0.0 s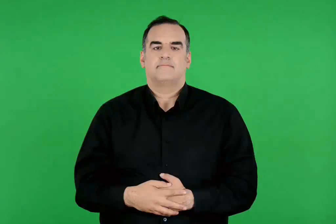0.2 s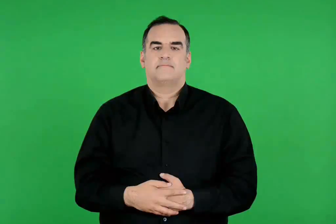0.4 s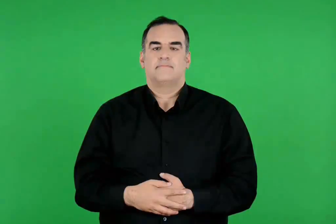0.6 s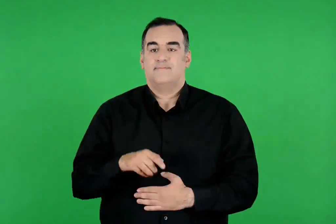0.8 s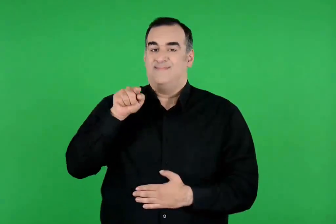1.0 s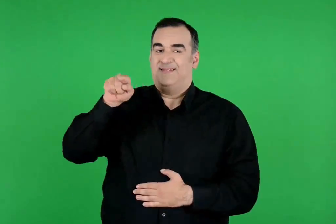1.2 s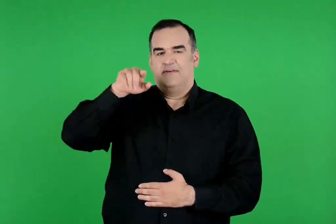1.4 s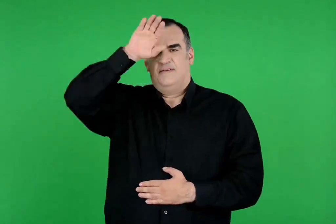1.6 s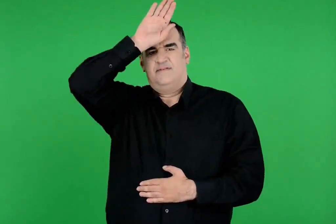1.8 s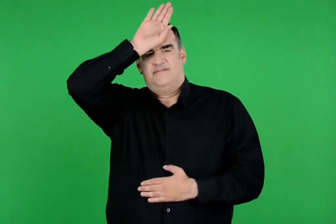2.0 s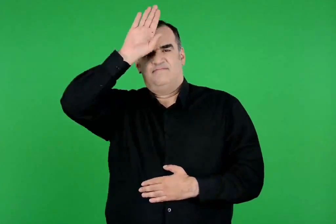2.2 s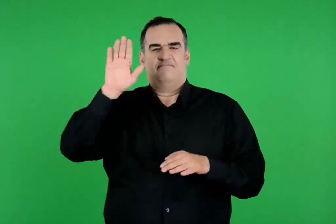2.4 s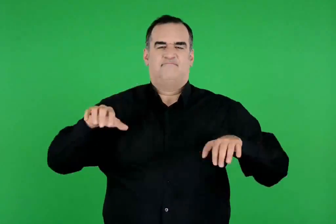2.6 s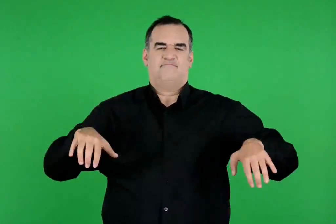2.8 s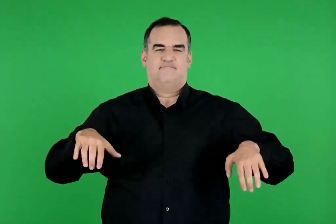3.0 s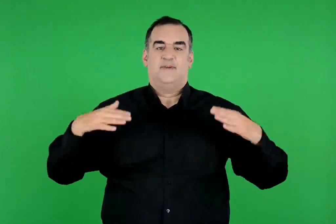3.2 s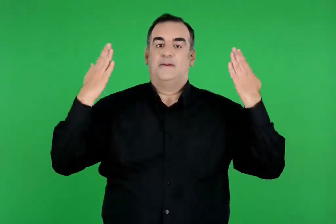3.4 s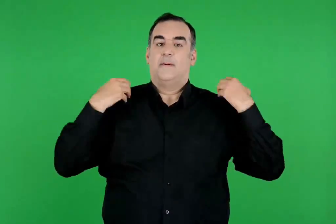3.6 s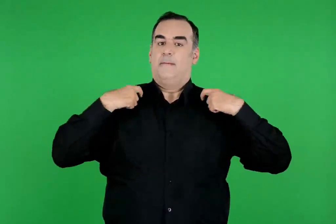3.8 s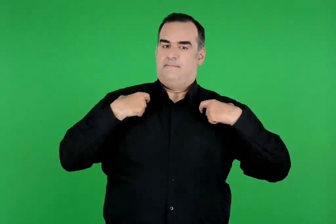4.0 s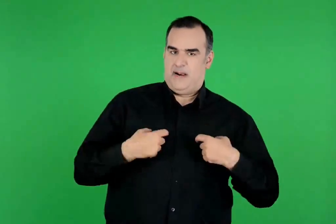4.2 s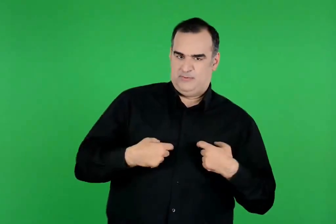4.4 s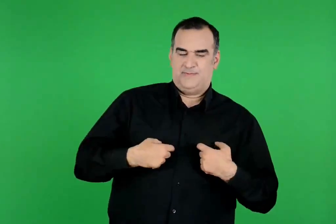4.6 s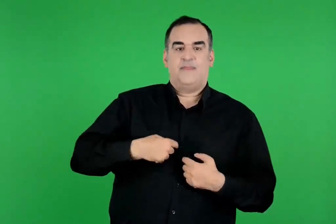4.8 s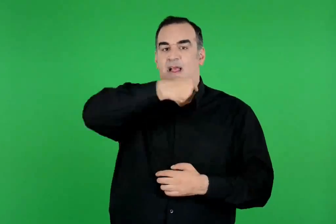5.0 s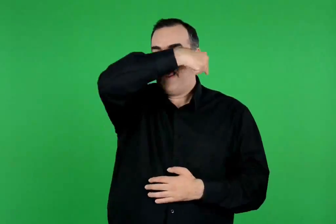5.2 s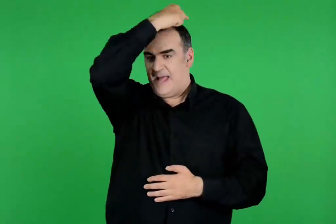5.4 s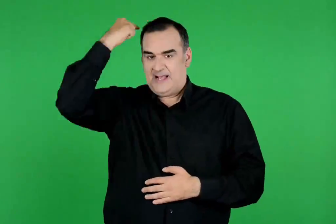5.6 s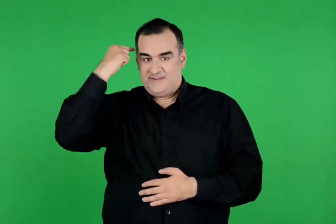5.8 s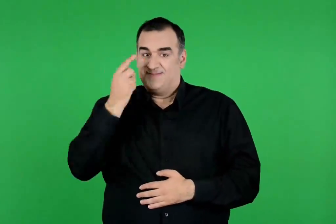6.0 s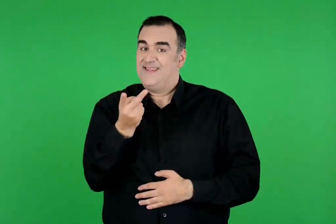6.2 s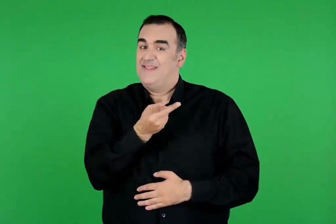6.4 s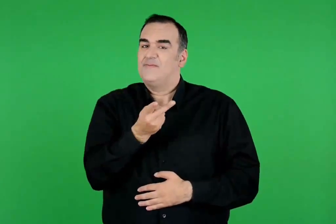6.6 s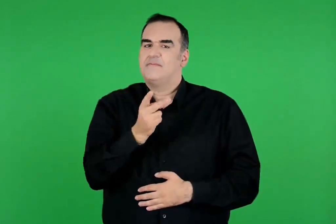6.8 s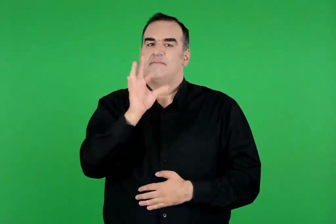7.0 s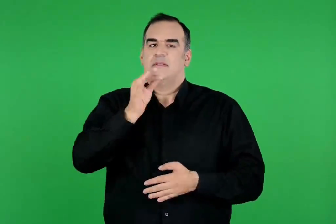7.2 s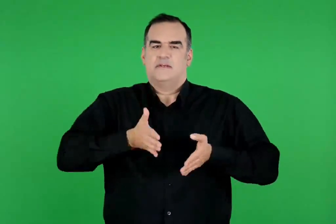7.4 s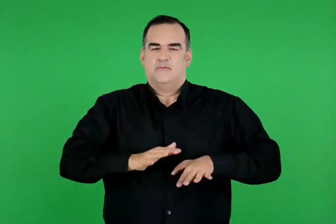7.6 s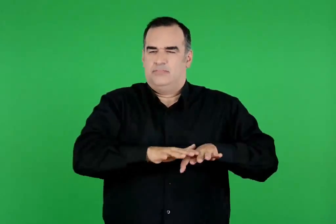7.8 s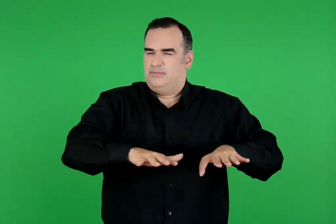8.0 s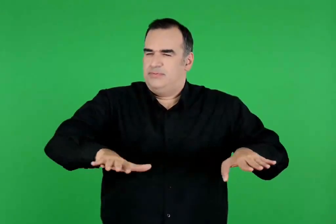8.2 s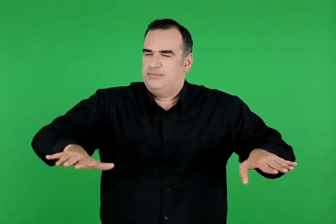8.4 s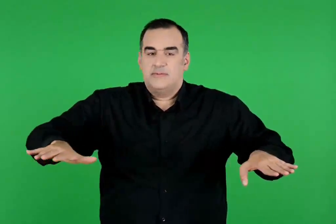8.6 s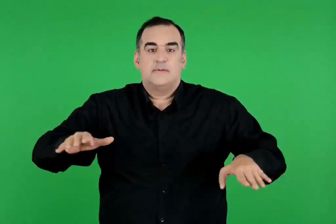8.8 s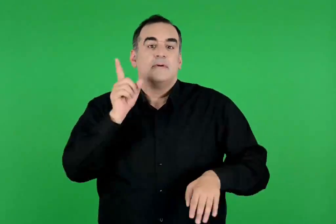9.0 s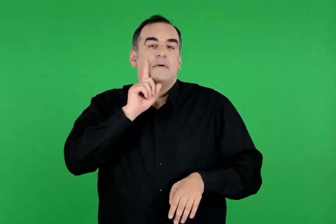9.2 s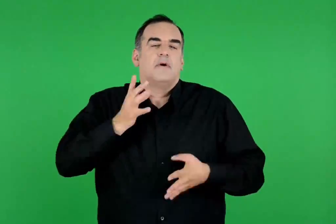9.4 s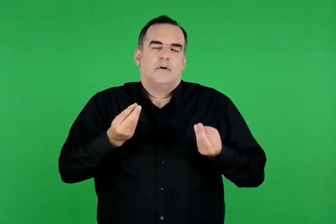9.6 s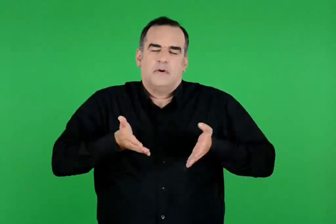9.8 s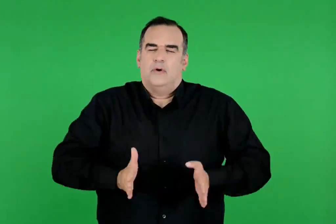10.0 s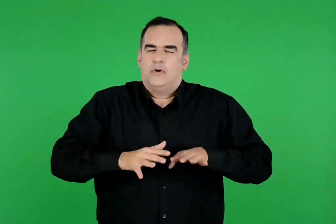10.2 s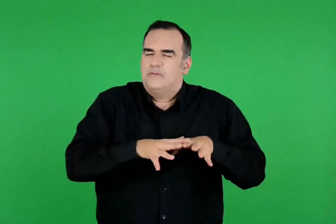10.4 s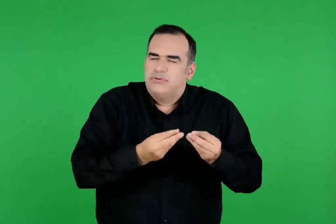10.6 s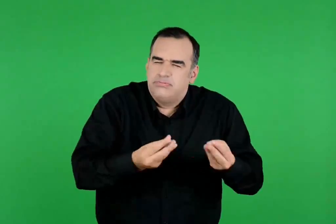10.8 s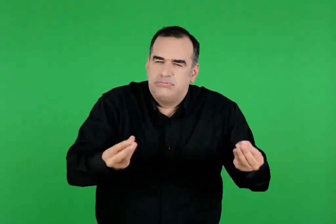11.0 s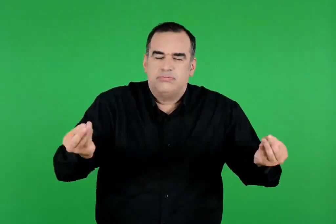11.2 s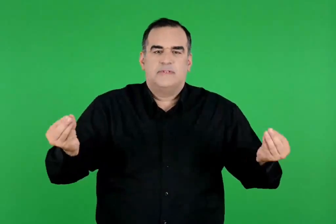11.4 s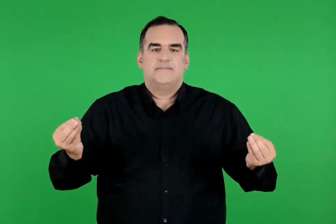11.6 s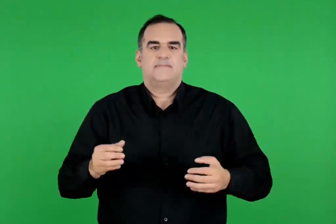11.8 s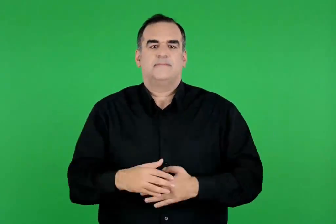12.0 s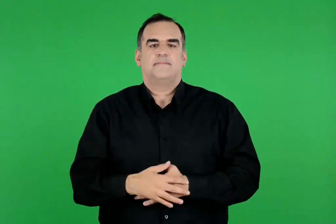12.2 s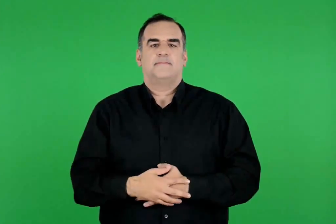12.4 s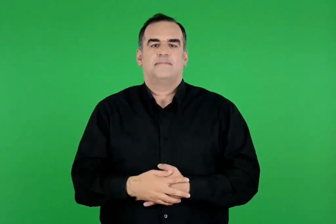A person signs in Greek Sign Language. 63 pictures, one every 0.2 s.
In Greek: εκεί βασίλευαν ο πρίαμος και η εκάβη , που είχαν πενήντα γιους και πολλές κόρες
